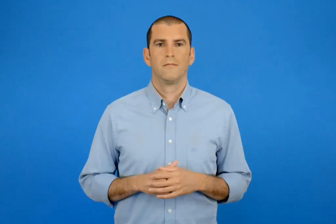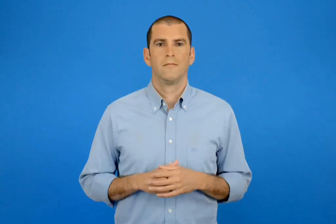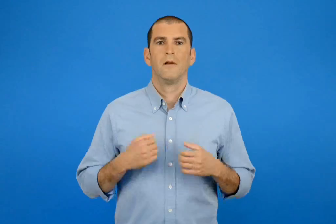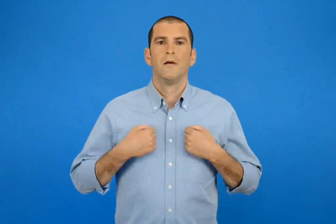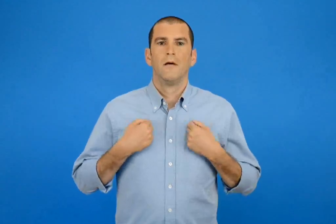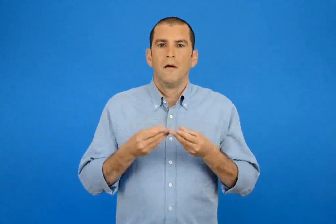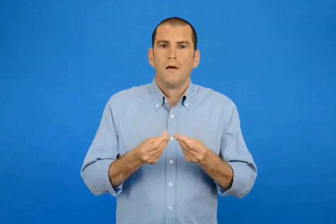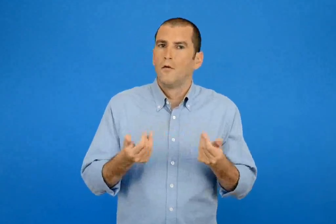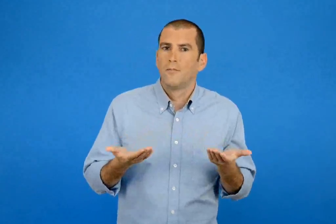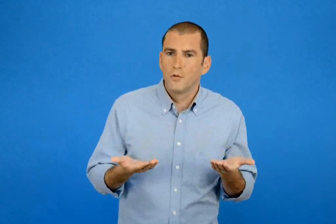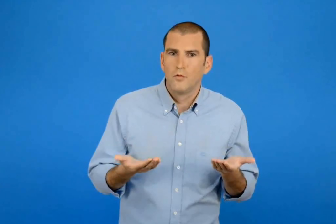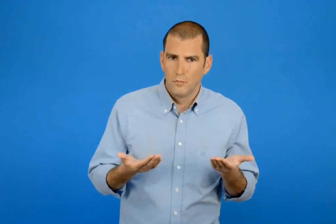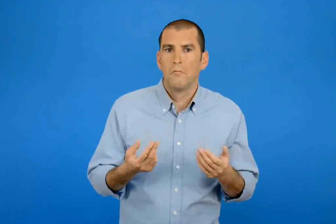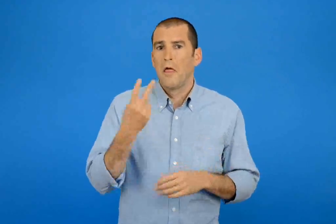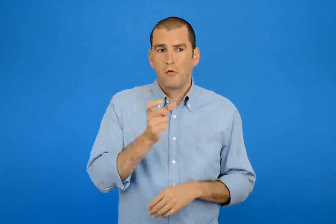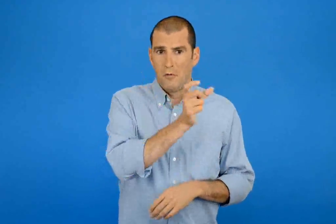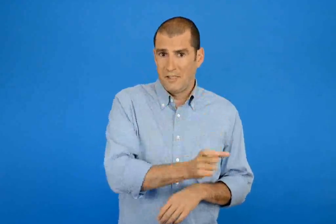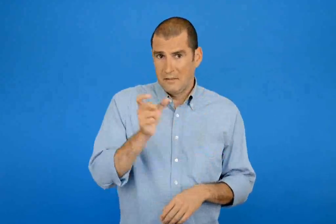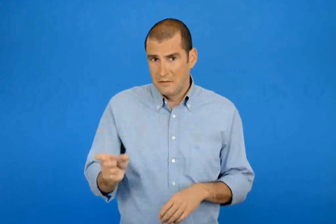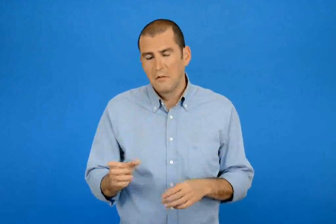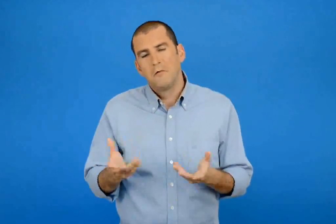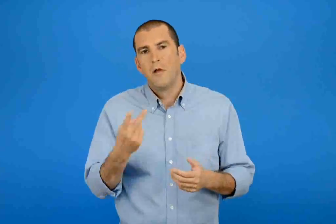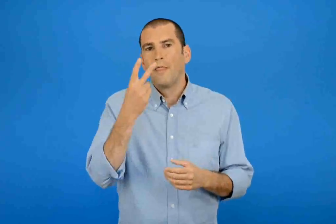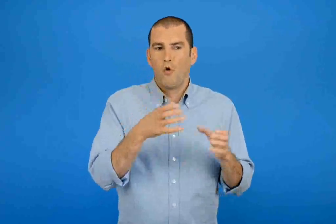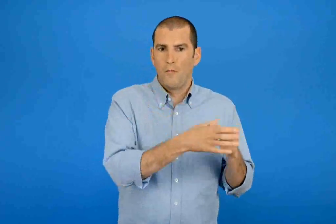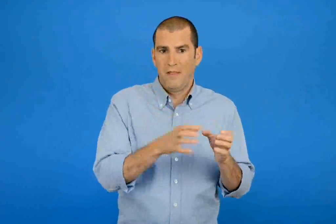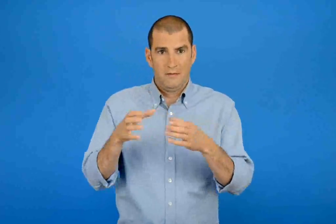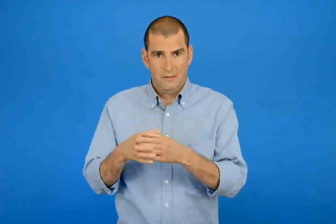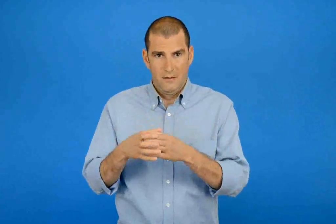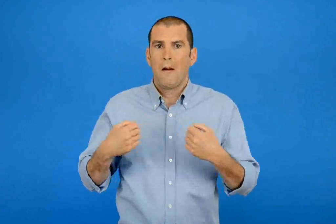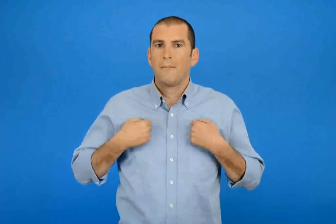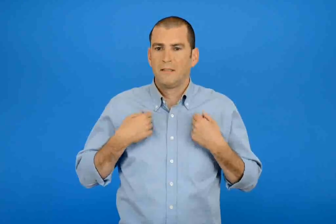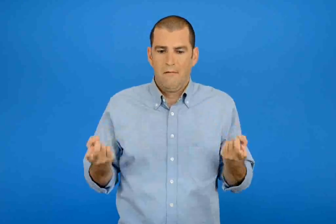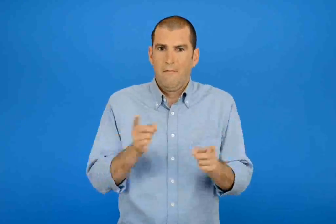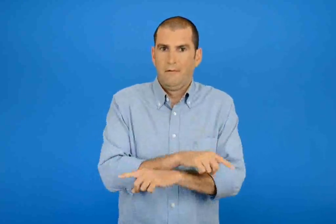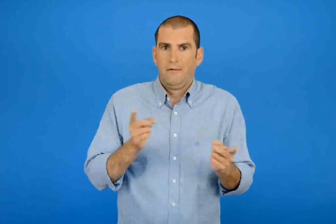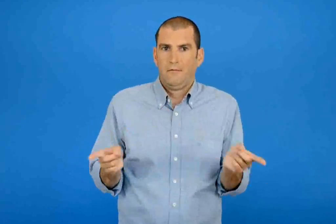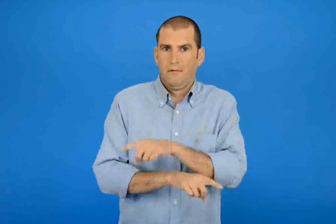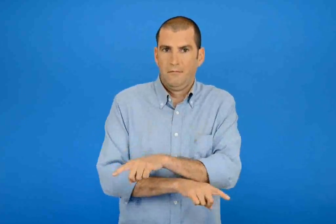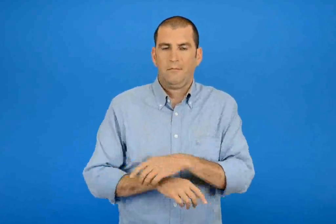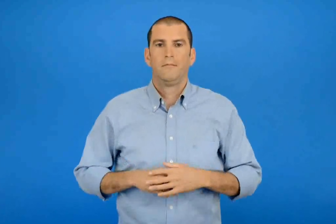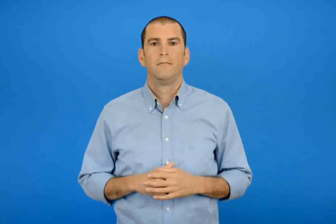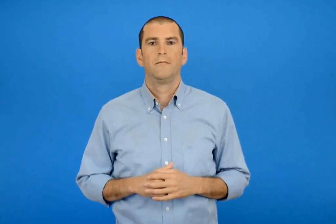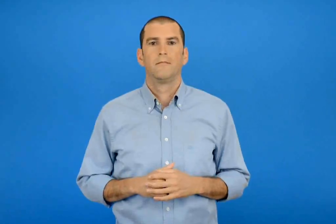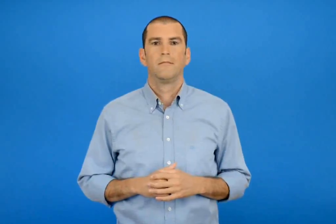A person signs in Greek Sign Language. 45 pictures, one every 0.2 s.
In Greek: πως παίζεται 2 παίκτες η 2 ομάδες παίζουν εναλλάξ
